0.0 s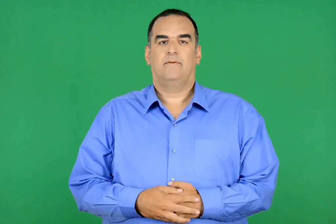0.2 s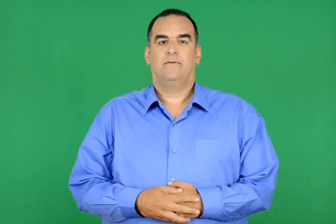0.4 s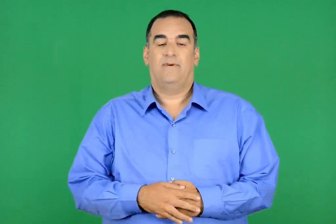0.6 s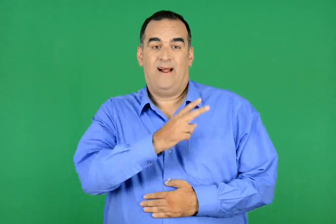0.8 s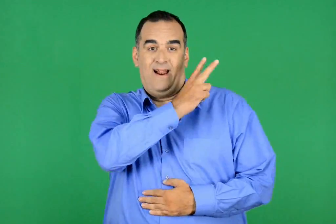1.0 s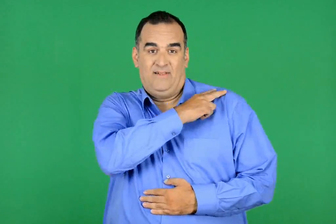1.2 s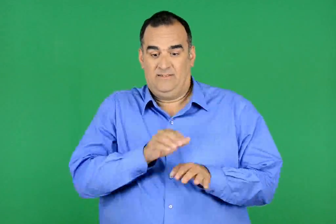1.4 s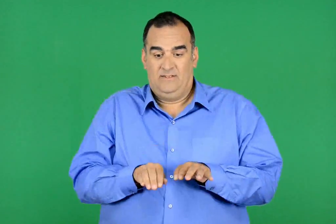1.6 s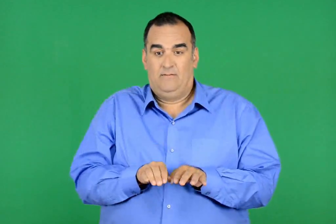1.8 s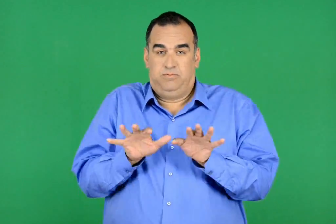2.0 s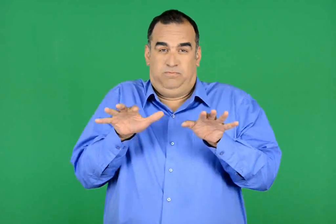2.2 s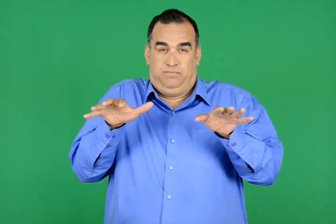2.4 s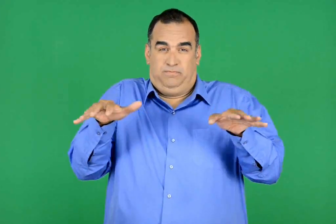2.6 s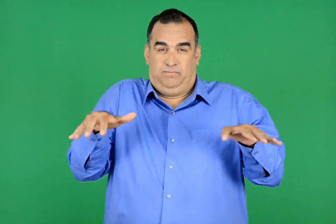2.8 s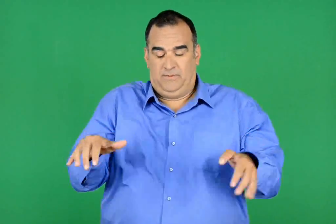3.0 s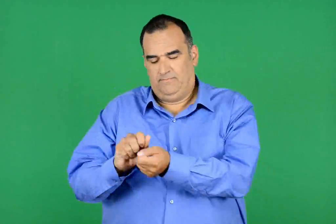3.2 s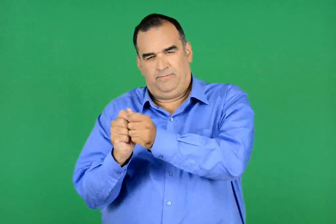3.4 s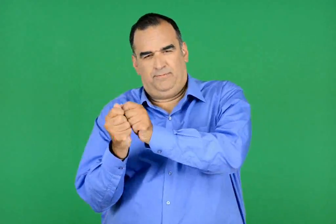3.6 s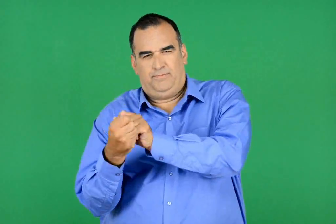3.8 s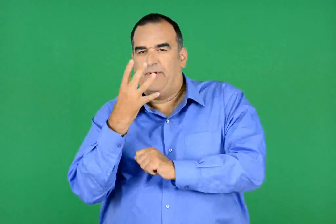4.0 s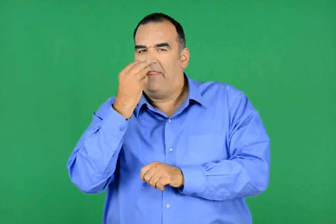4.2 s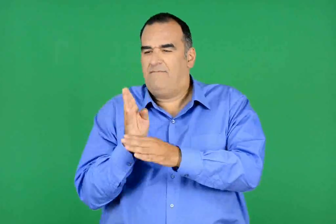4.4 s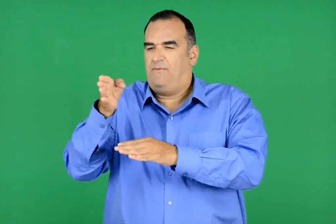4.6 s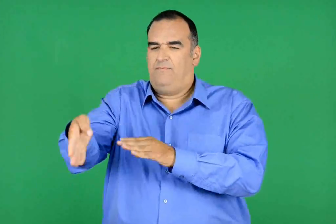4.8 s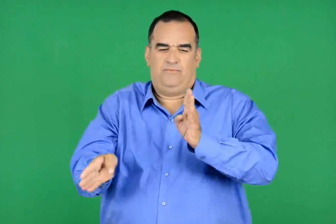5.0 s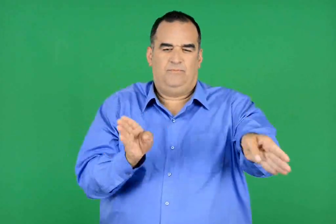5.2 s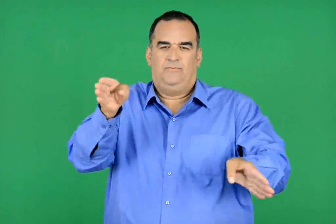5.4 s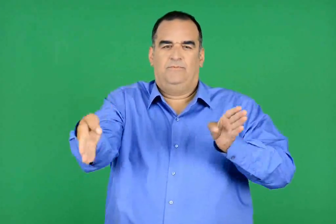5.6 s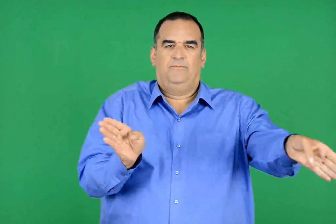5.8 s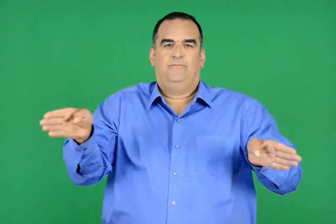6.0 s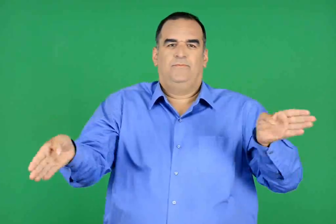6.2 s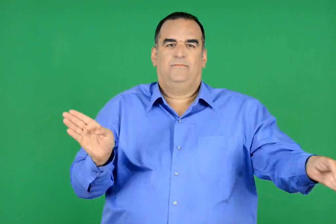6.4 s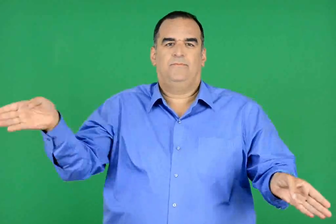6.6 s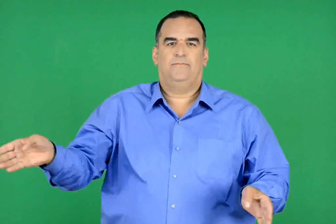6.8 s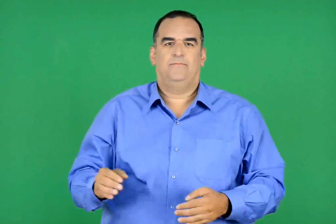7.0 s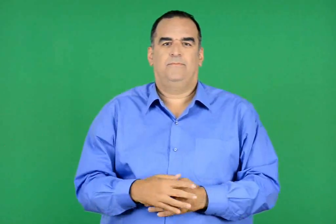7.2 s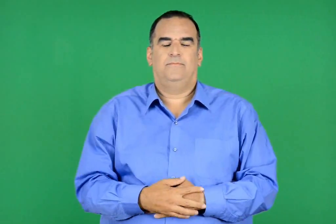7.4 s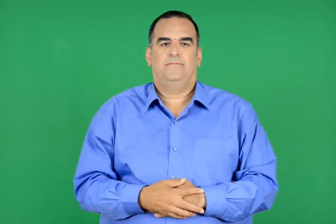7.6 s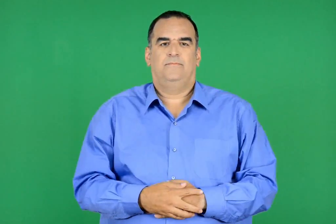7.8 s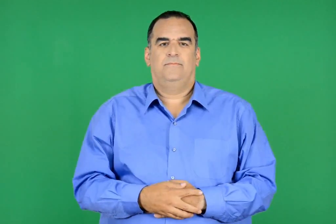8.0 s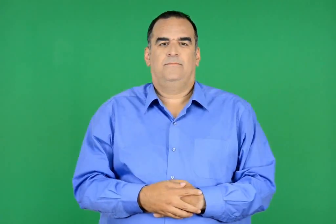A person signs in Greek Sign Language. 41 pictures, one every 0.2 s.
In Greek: οι ναύτες πήδησαν όλοι στη θάλασσα κι έγιναν δελφίνια
